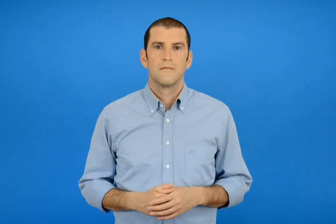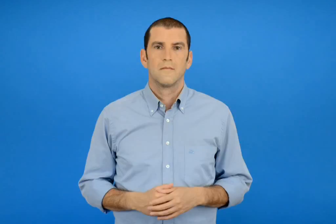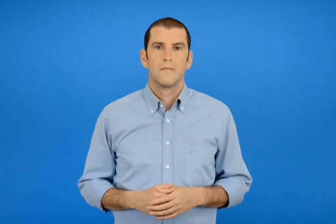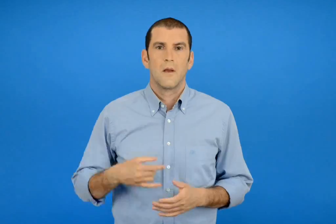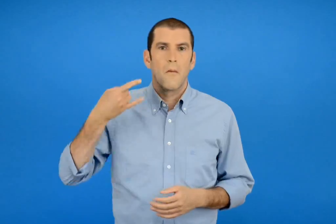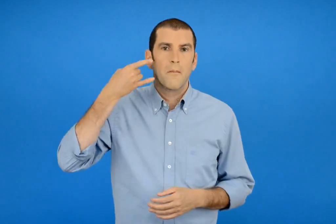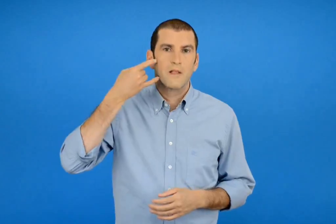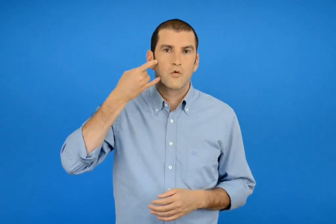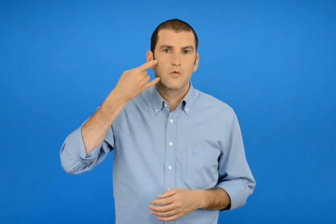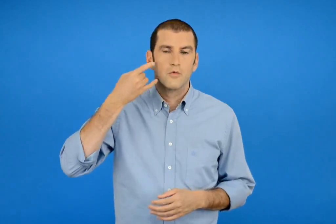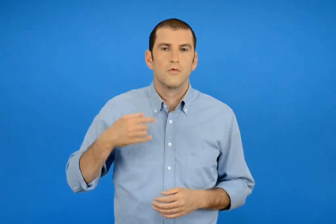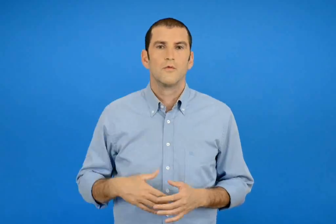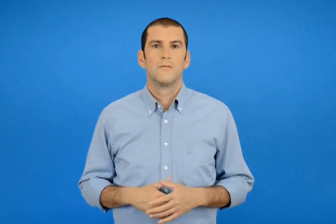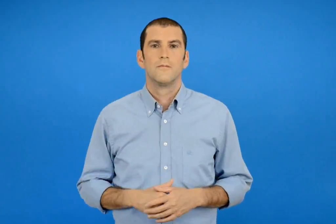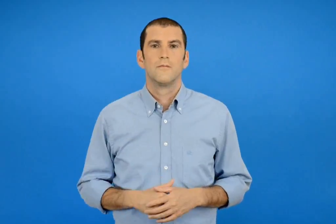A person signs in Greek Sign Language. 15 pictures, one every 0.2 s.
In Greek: ο πέτρος
